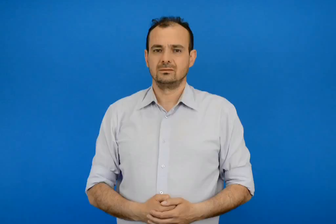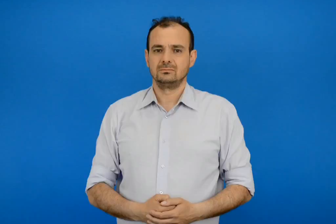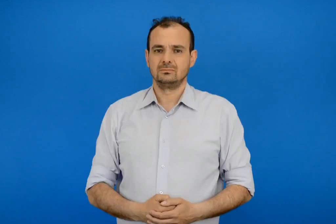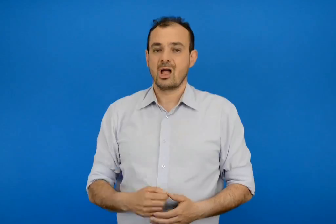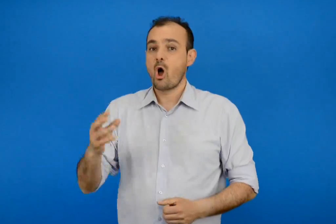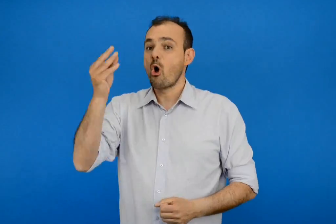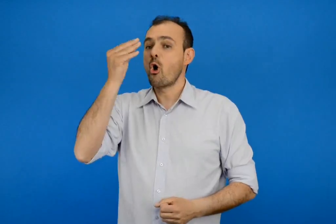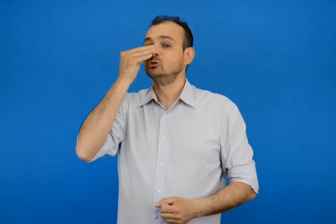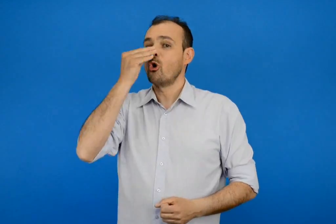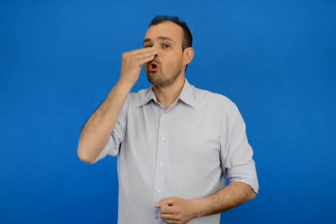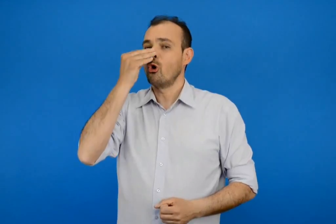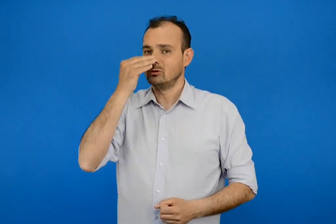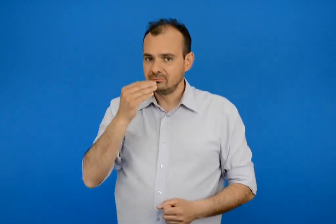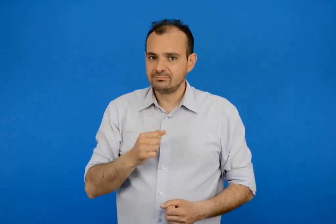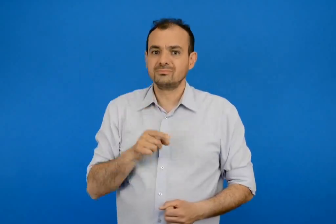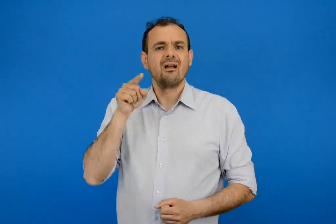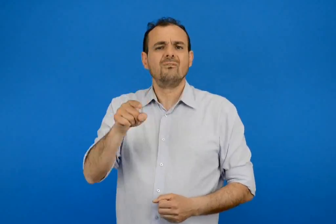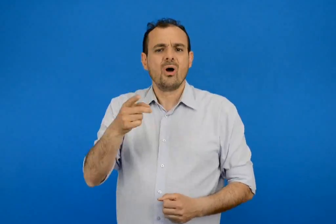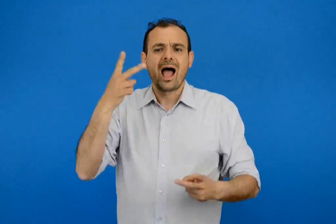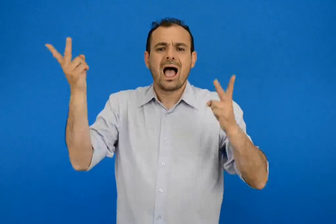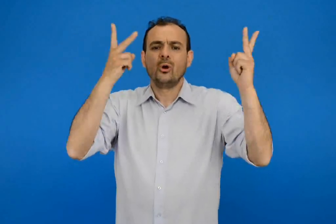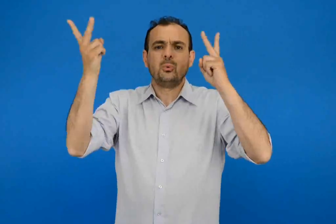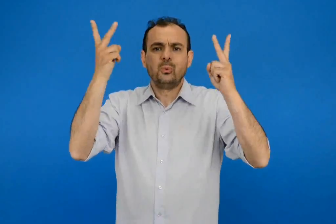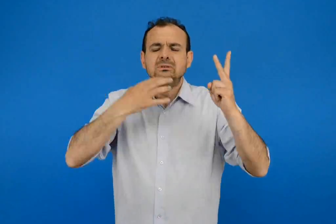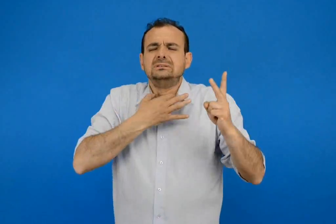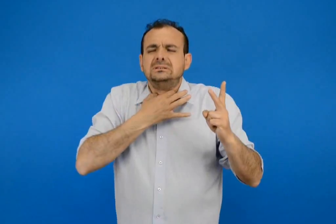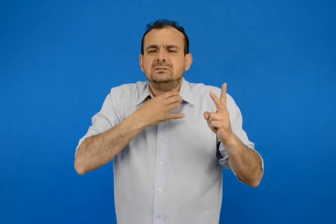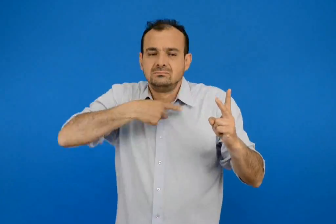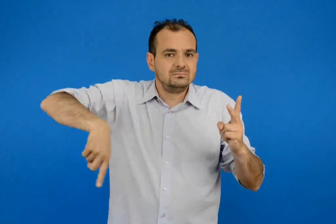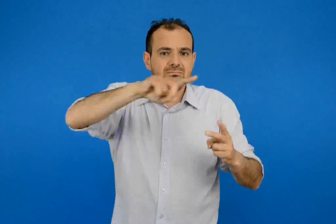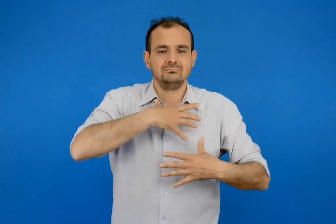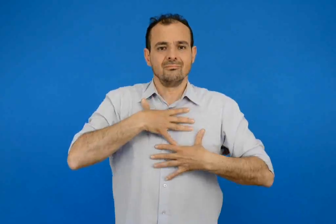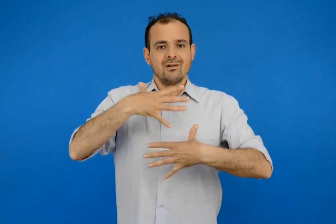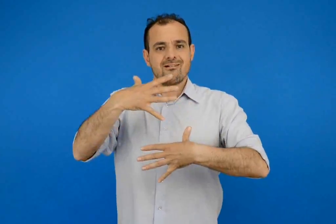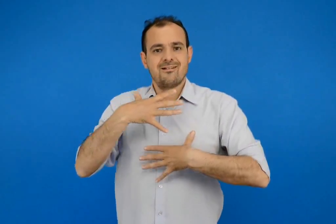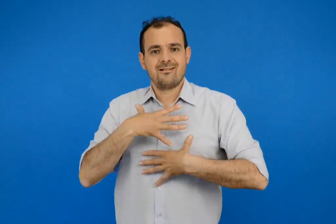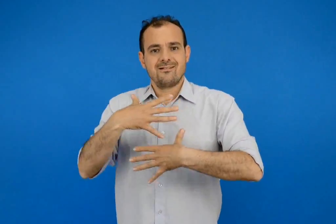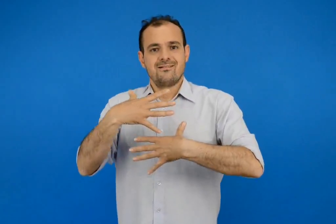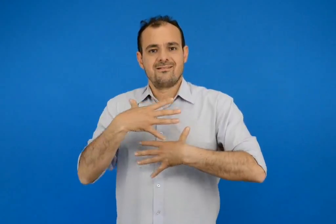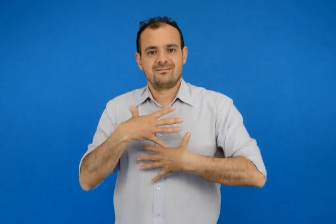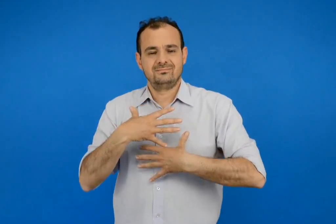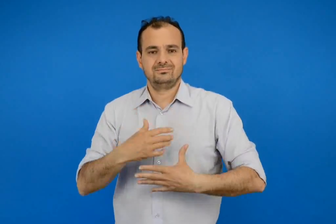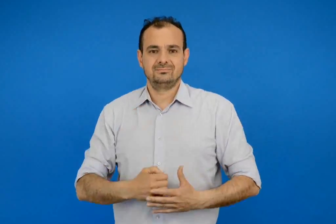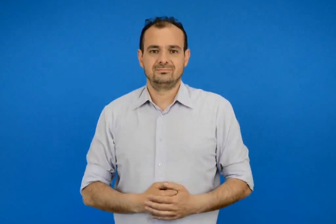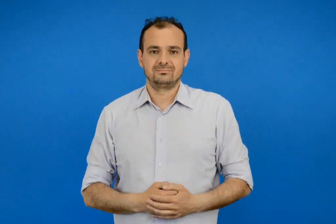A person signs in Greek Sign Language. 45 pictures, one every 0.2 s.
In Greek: οξυγόνο το αέριο που μας χρειάζεται για να αναπνέουμε
